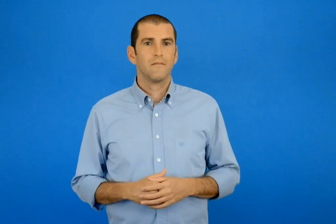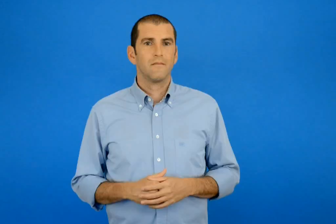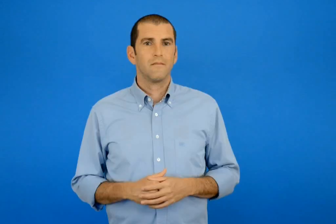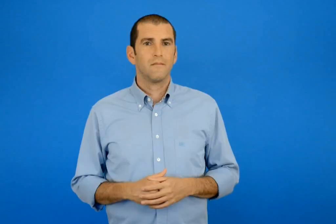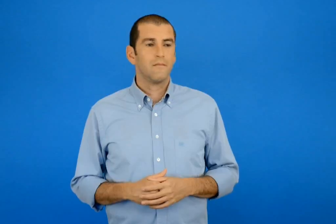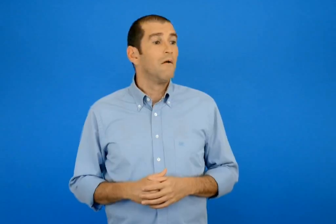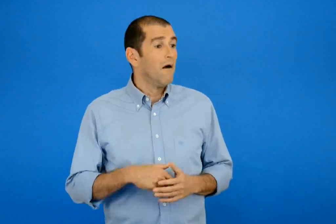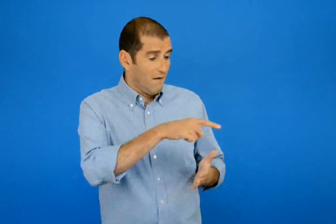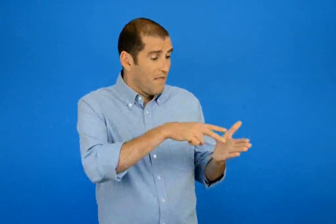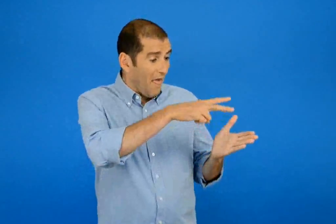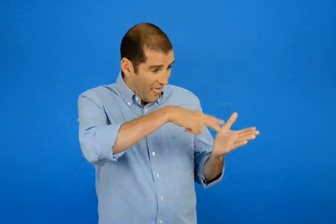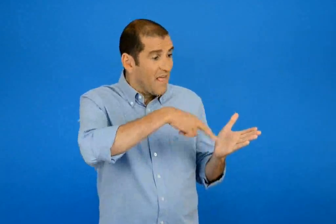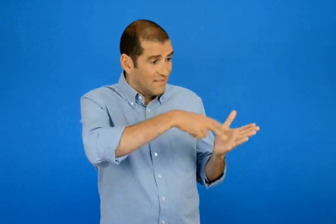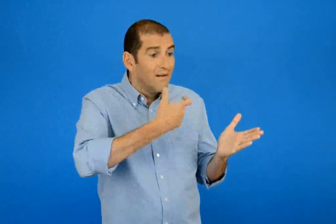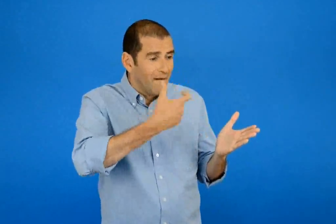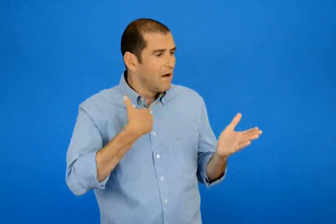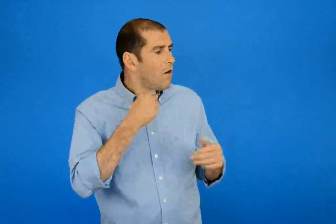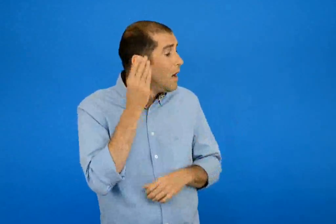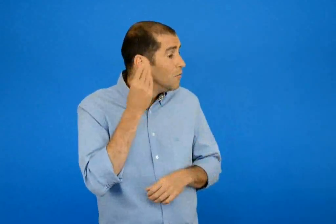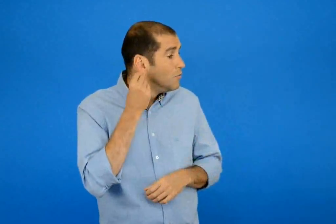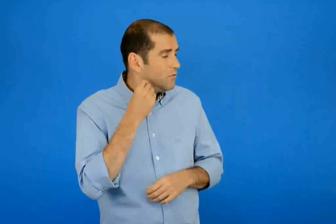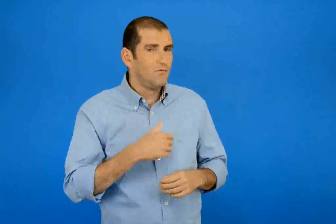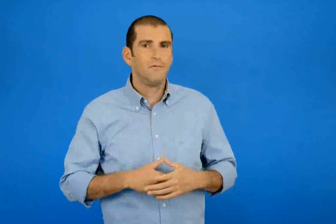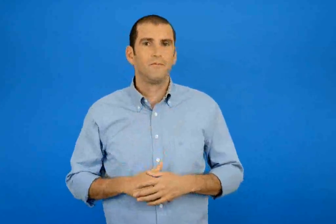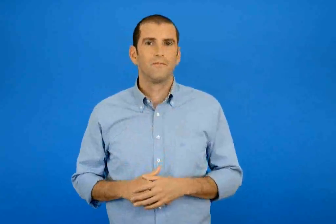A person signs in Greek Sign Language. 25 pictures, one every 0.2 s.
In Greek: διάβαζε φωναχτά να ακούω και εγώ
